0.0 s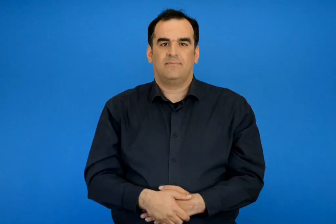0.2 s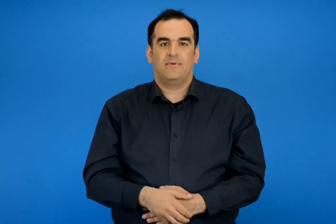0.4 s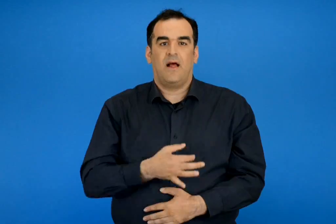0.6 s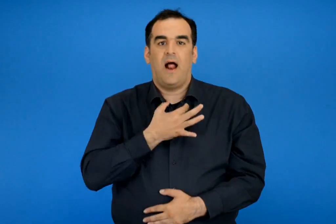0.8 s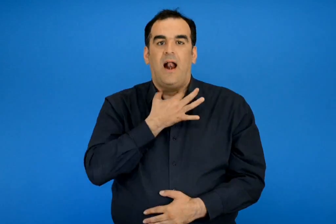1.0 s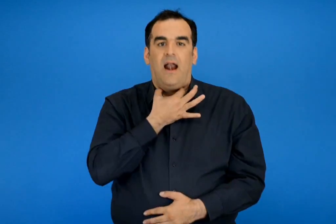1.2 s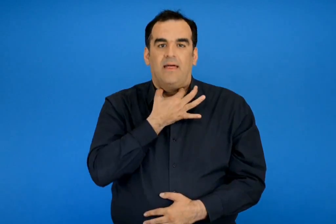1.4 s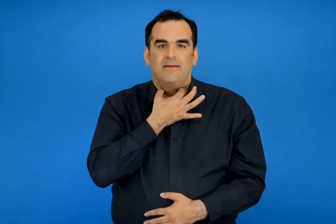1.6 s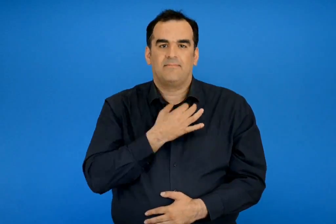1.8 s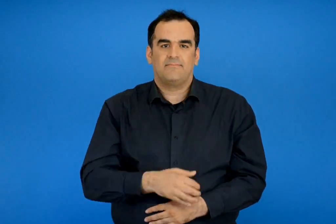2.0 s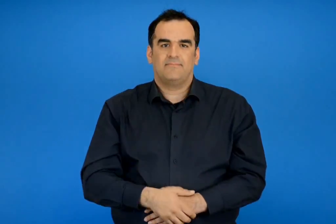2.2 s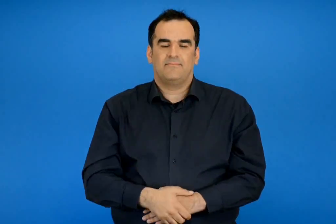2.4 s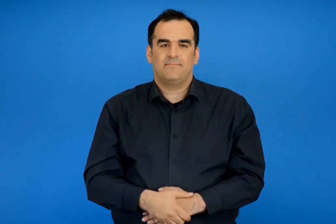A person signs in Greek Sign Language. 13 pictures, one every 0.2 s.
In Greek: ανάγκη
